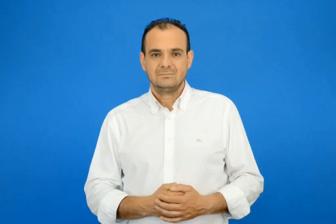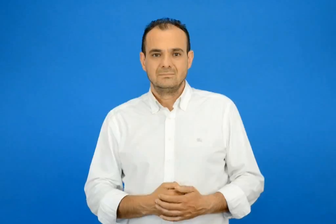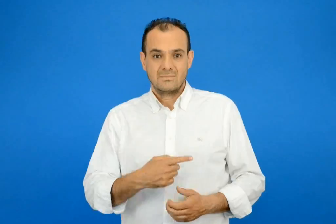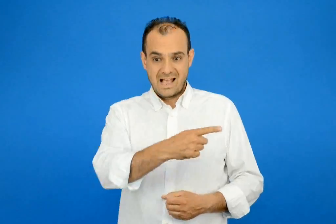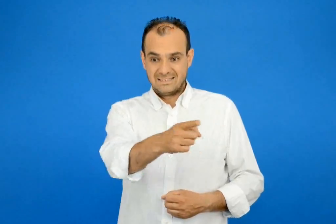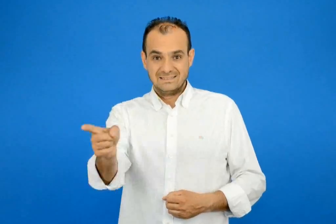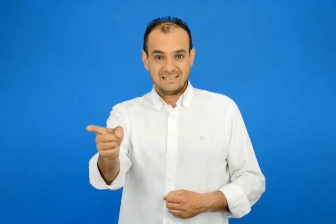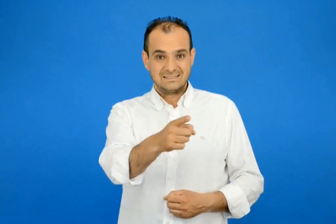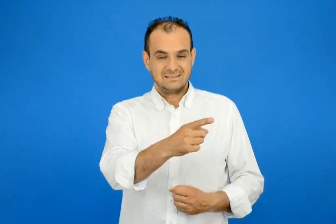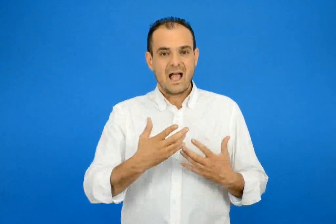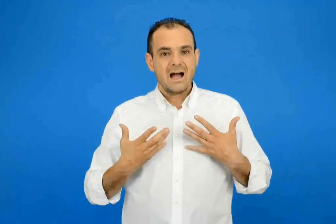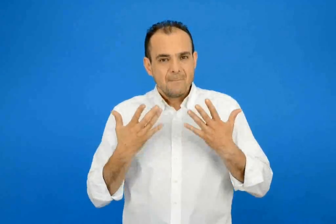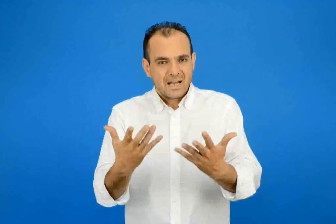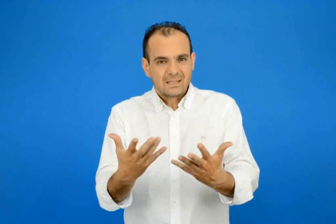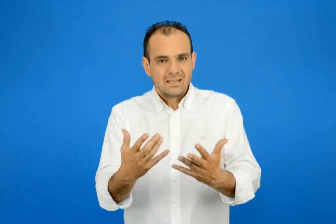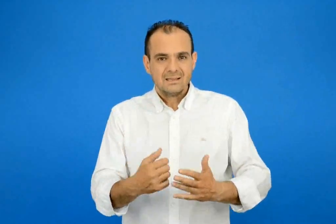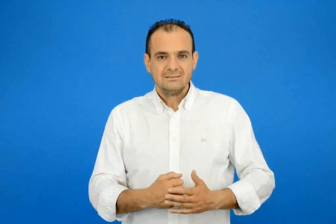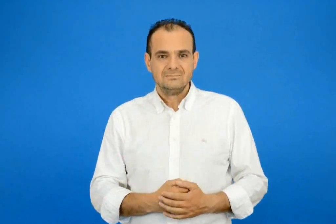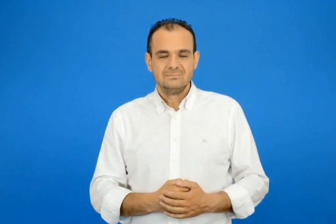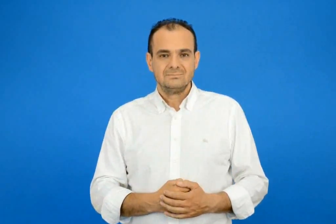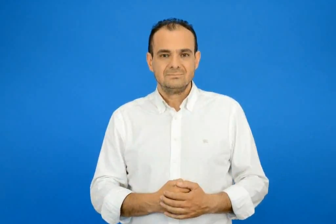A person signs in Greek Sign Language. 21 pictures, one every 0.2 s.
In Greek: εσείς αγαπάτε
